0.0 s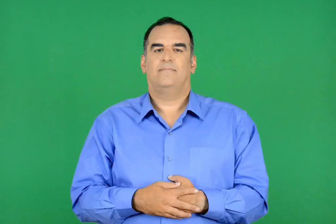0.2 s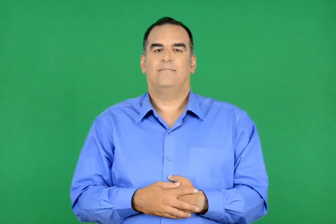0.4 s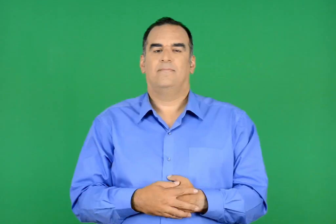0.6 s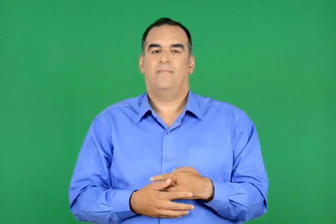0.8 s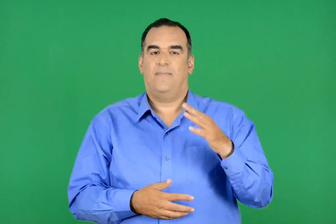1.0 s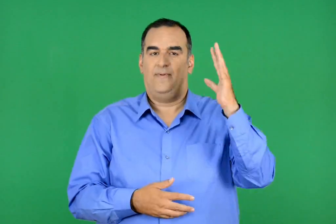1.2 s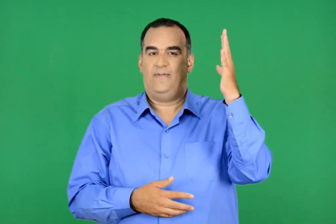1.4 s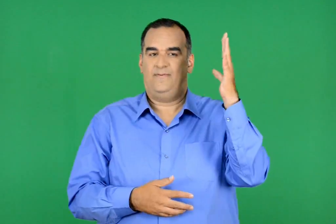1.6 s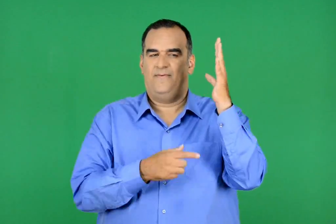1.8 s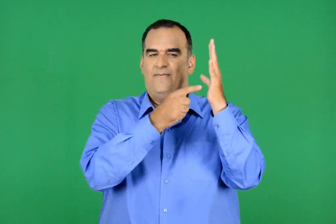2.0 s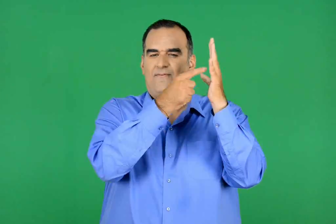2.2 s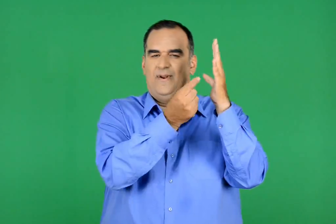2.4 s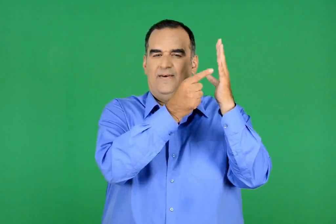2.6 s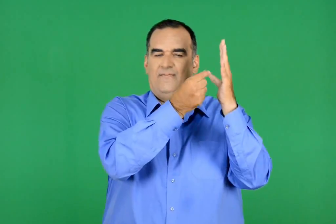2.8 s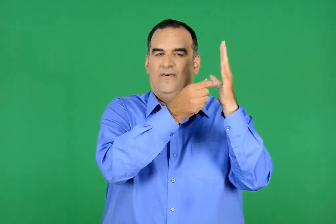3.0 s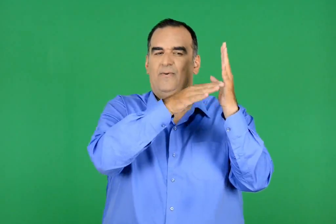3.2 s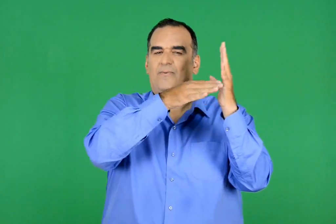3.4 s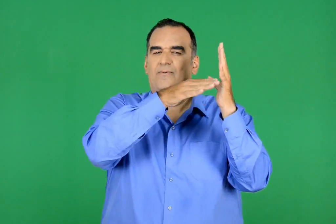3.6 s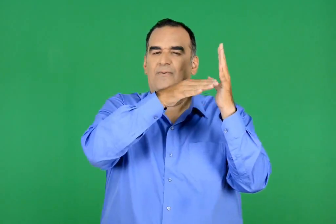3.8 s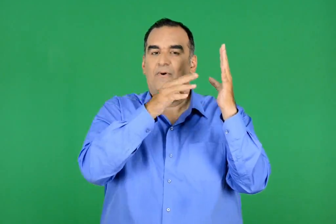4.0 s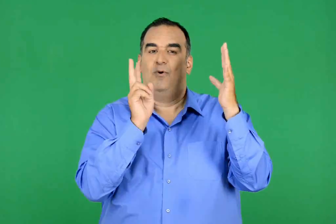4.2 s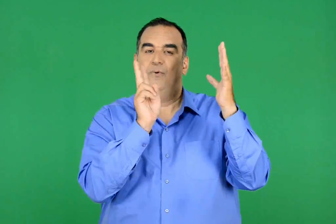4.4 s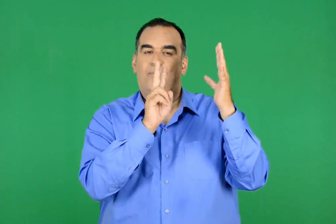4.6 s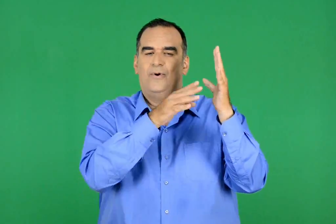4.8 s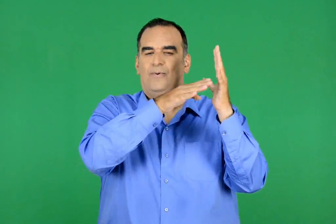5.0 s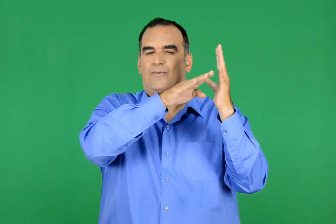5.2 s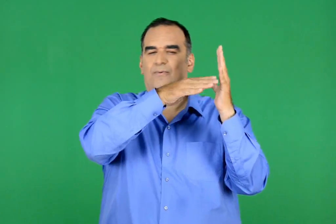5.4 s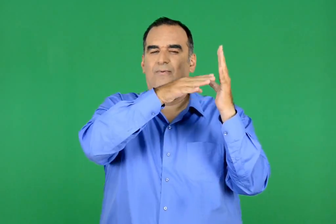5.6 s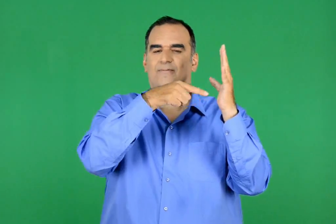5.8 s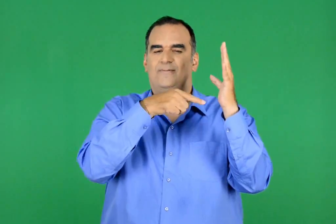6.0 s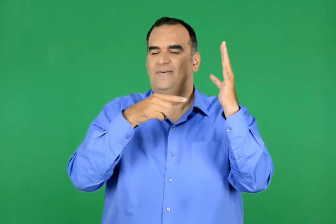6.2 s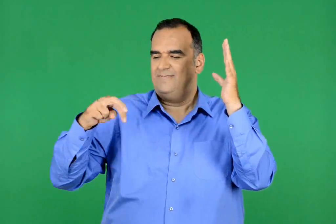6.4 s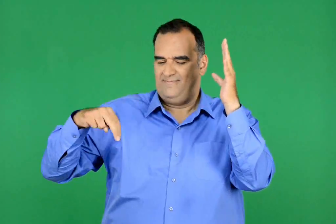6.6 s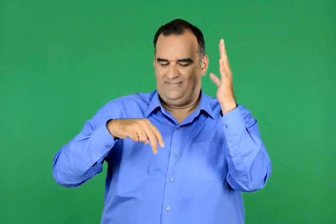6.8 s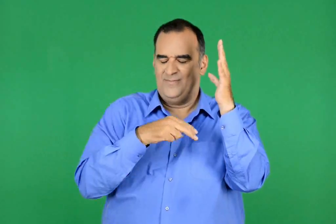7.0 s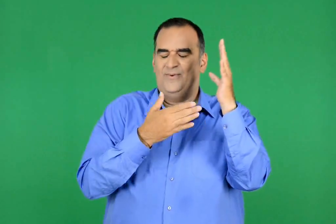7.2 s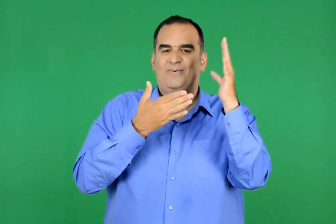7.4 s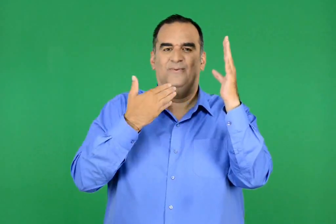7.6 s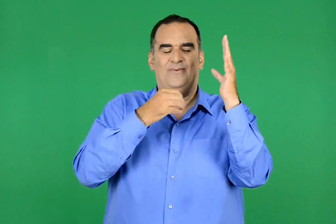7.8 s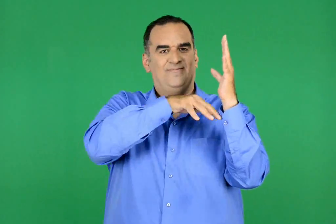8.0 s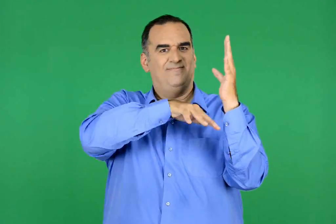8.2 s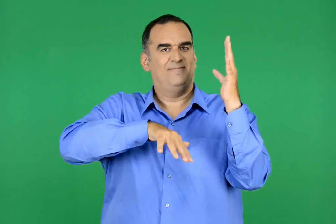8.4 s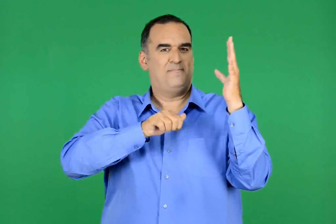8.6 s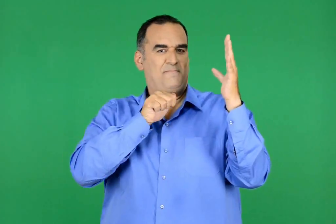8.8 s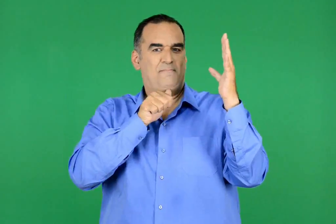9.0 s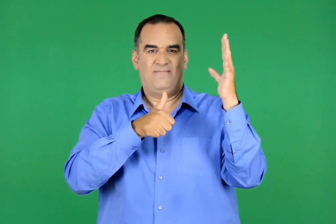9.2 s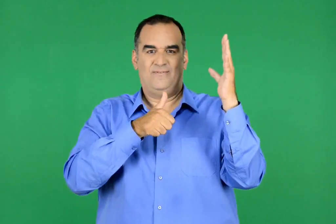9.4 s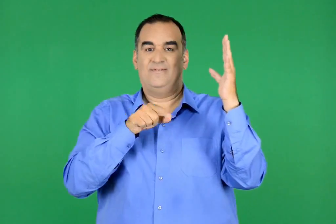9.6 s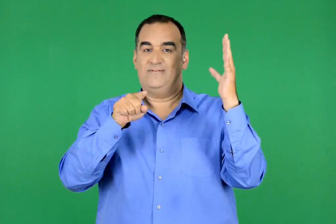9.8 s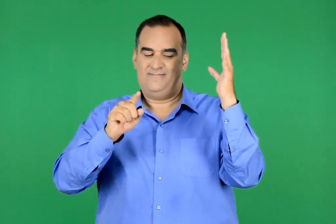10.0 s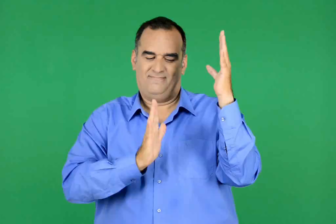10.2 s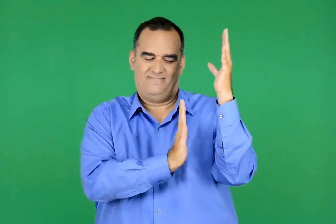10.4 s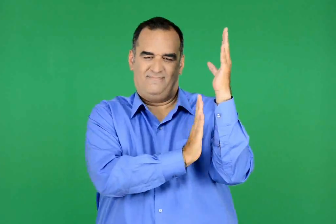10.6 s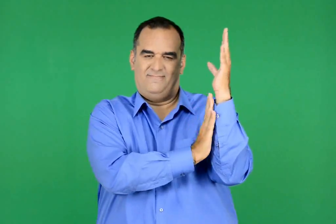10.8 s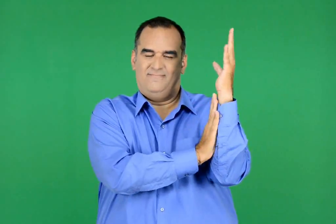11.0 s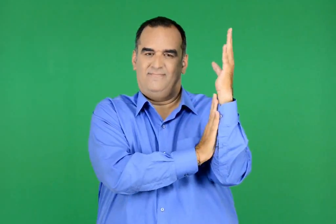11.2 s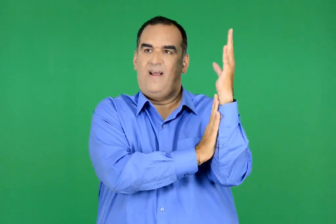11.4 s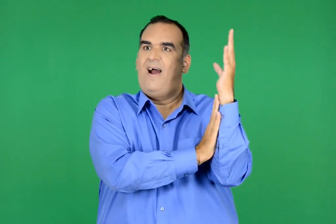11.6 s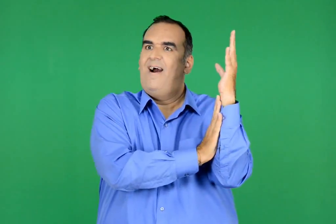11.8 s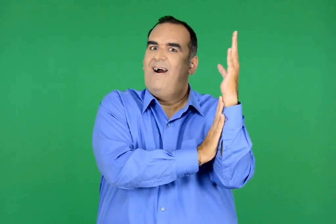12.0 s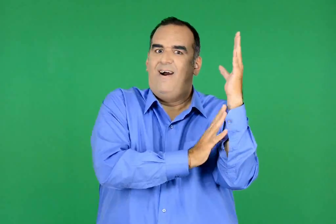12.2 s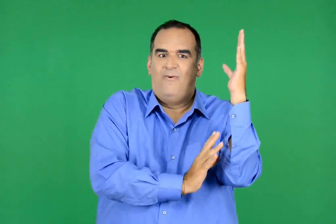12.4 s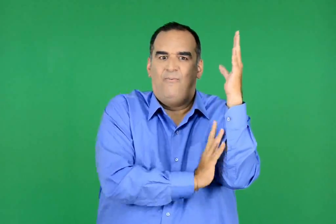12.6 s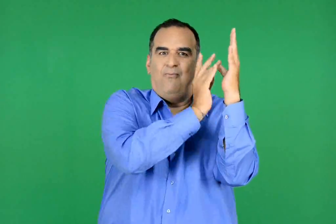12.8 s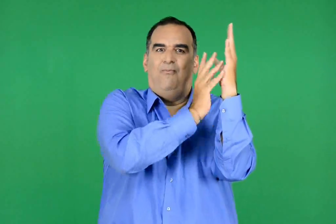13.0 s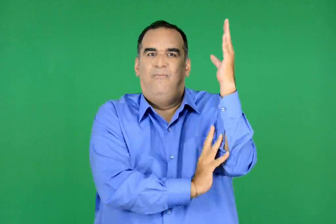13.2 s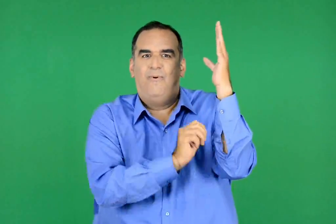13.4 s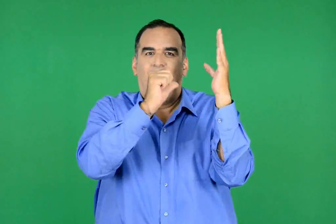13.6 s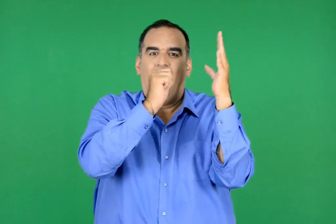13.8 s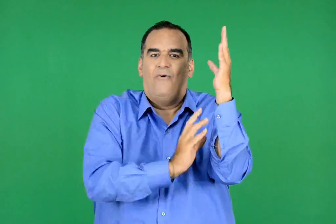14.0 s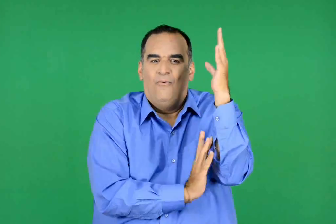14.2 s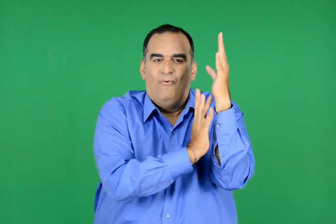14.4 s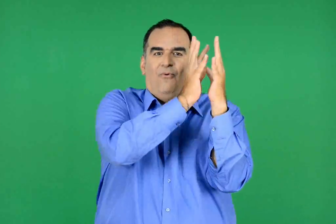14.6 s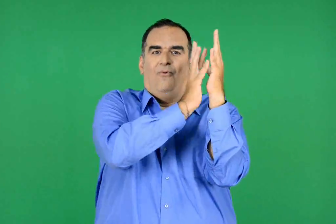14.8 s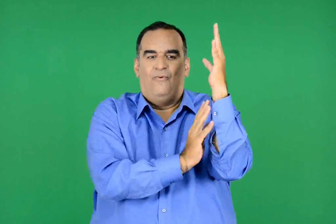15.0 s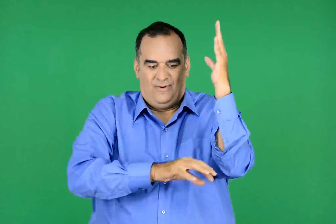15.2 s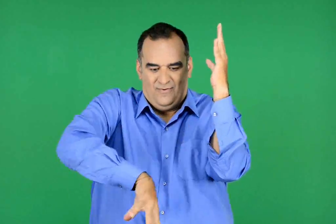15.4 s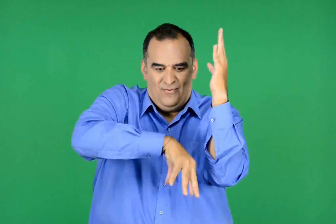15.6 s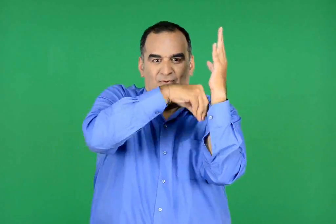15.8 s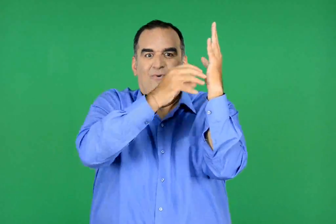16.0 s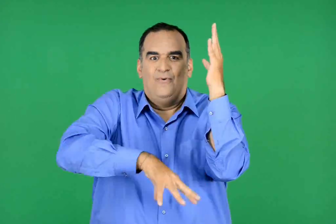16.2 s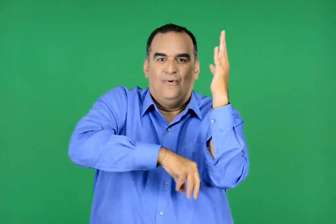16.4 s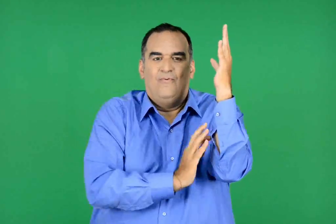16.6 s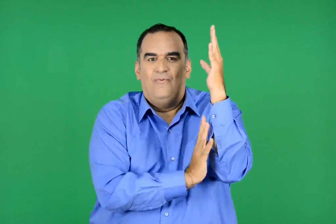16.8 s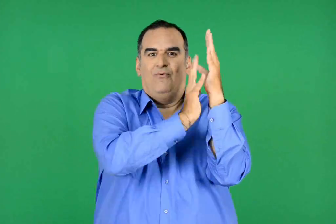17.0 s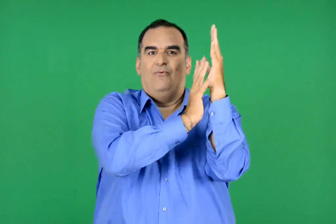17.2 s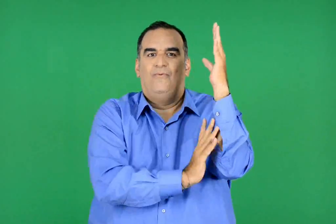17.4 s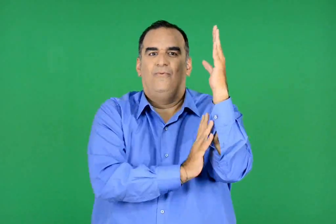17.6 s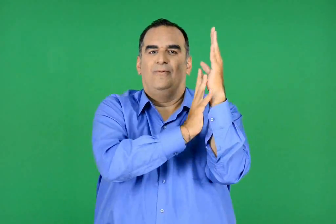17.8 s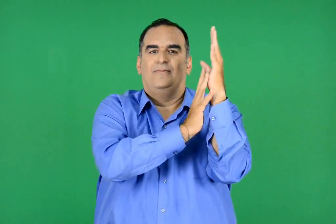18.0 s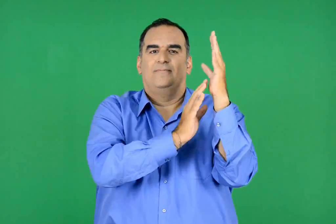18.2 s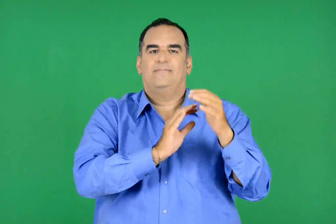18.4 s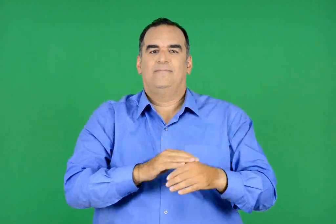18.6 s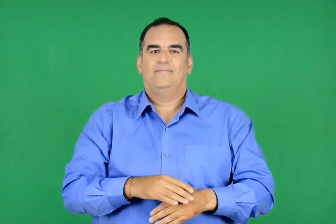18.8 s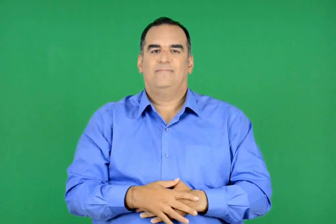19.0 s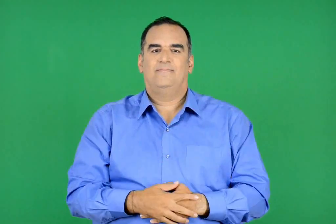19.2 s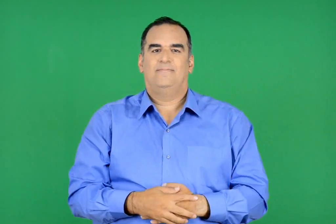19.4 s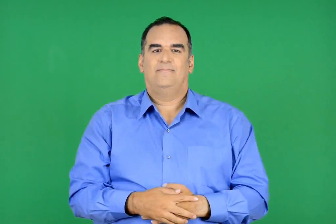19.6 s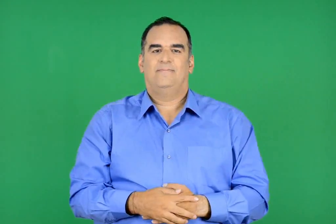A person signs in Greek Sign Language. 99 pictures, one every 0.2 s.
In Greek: τα φύλλα της , που τρεμούλιαζαν µε το παραμικρό φύσημα , σε καλούσαν να δροσιστείς στη σκιά της , να ακουμπήσεις στον κορμό της και να νιώσεις του χυμούς της να ανεβαίνουν από τις ρίζες
